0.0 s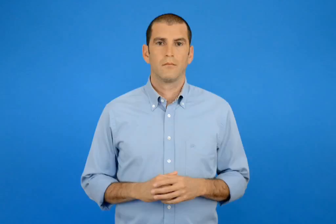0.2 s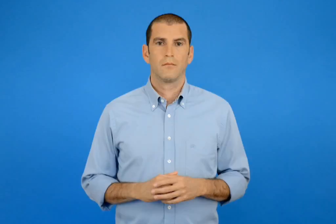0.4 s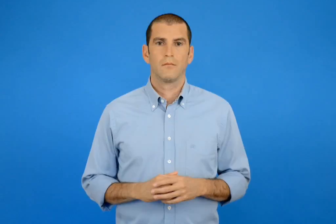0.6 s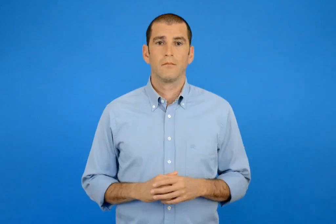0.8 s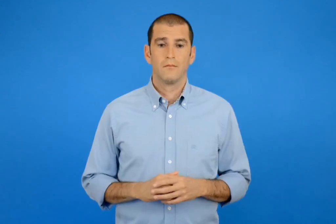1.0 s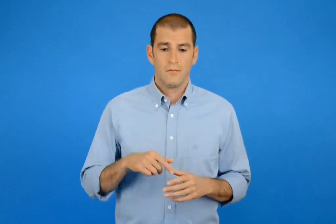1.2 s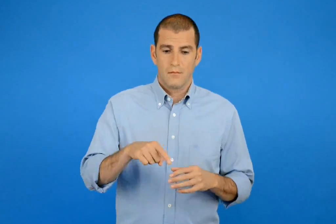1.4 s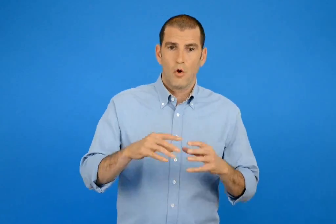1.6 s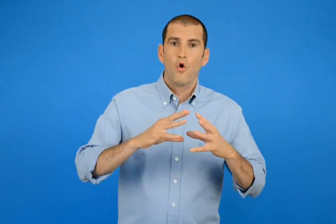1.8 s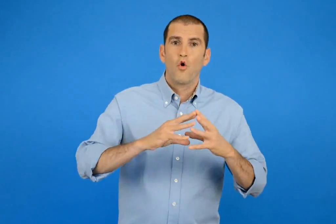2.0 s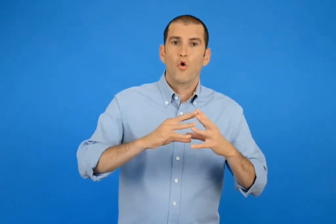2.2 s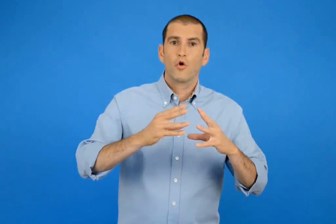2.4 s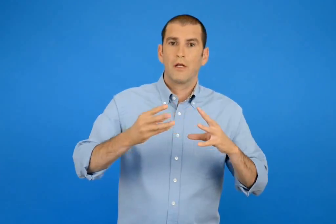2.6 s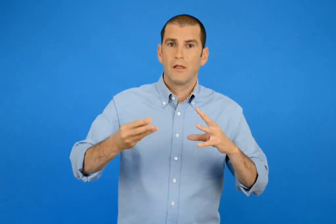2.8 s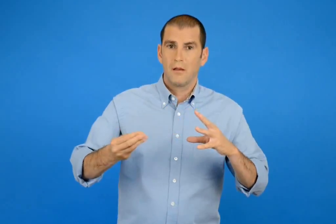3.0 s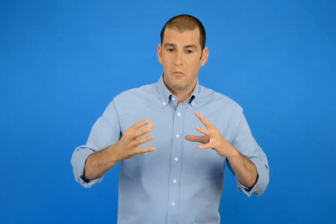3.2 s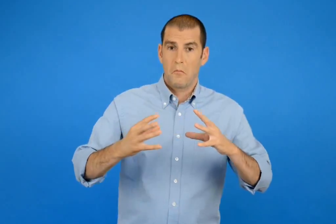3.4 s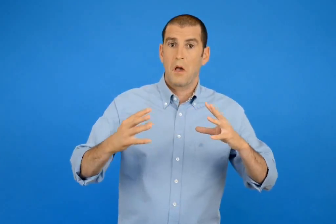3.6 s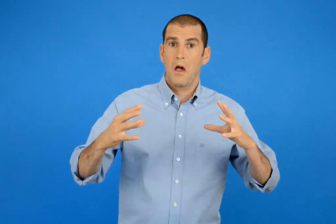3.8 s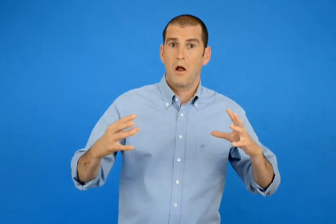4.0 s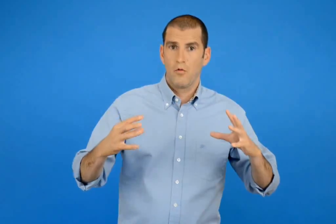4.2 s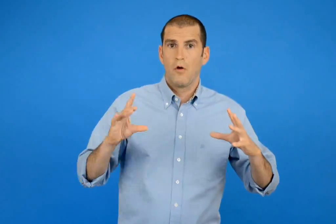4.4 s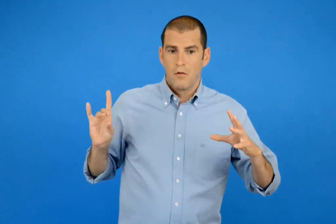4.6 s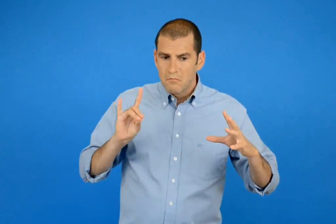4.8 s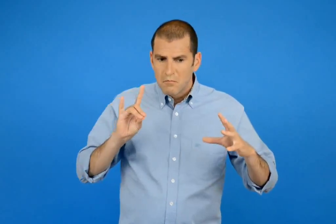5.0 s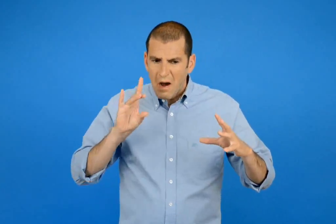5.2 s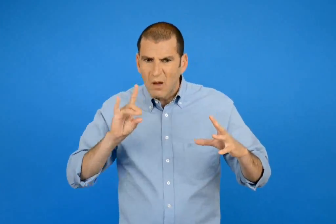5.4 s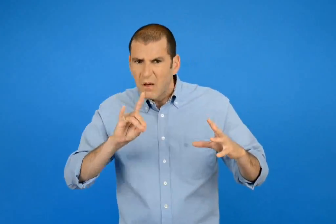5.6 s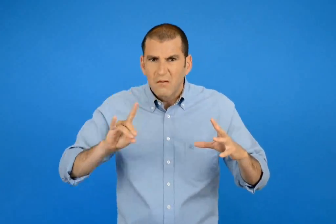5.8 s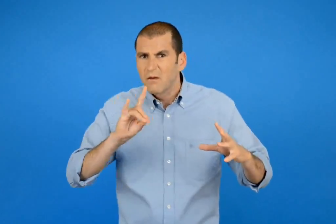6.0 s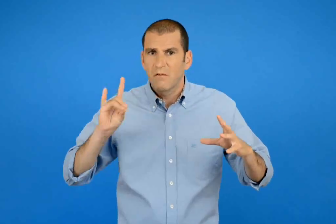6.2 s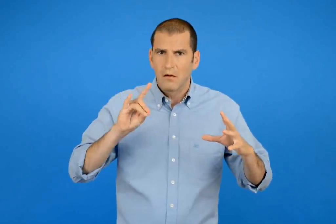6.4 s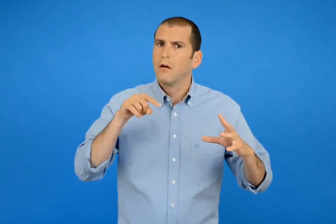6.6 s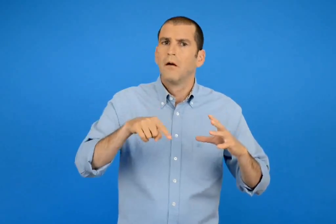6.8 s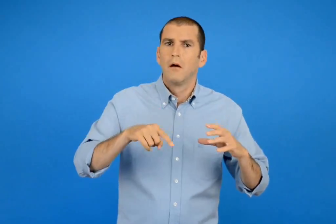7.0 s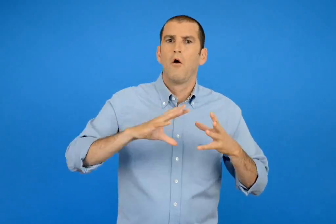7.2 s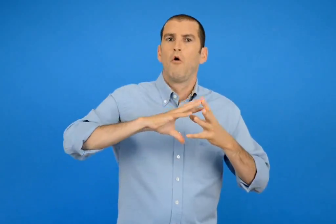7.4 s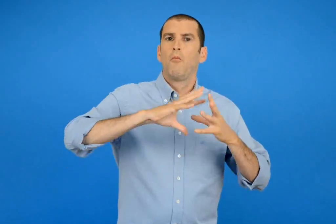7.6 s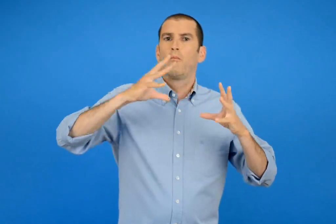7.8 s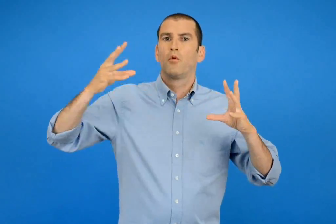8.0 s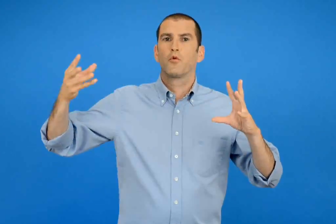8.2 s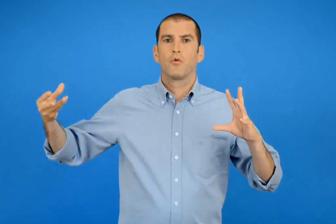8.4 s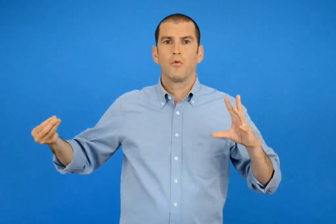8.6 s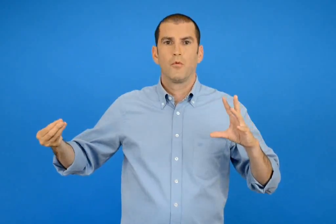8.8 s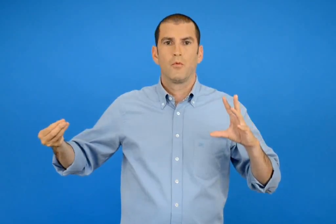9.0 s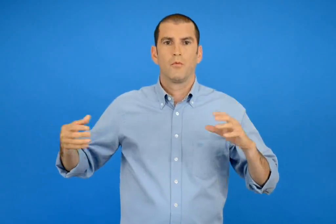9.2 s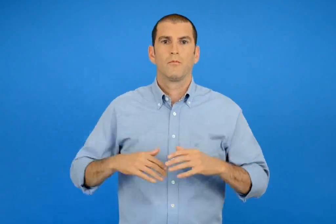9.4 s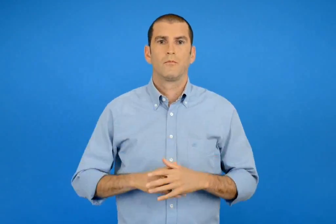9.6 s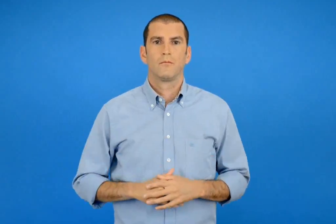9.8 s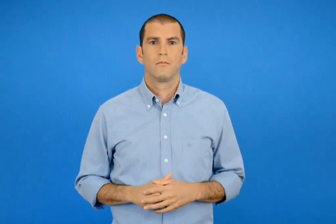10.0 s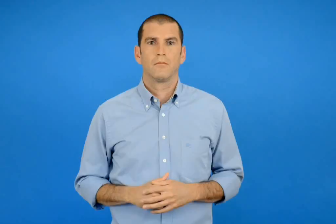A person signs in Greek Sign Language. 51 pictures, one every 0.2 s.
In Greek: είχε σταθεί μπροστά σε ένα μεγάλο κοχύλι και το γάβγιζε ήταν μια μπουρού
